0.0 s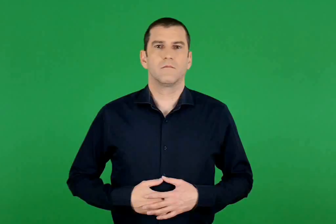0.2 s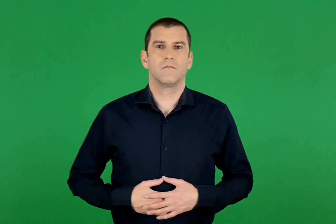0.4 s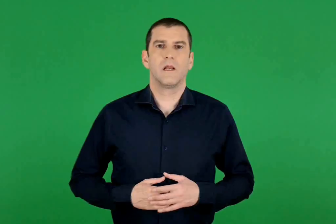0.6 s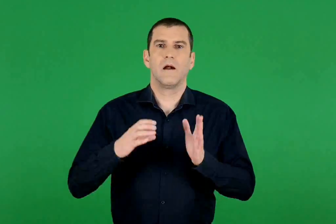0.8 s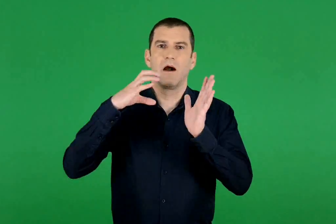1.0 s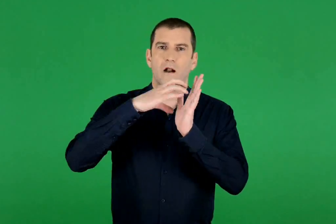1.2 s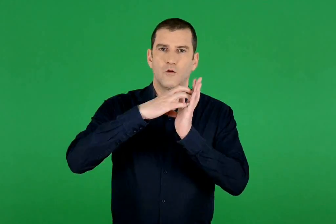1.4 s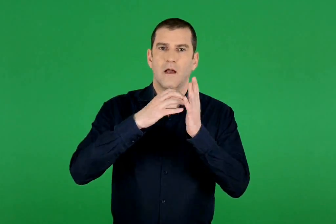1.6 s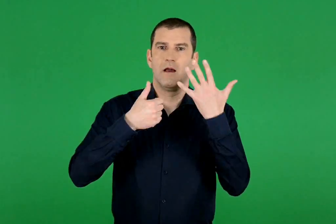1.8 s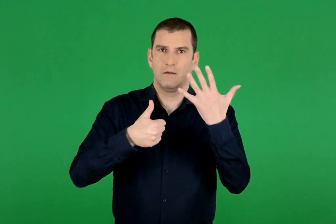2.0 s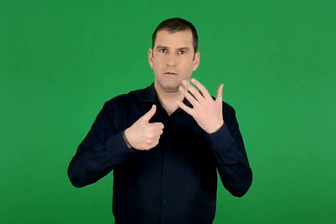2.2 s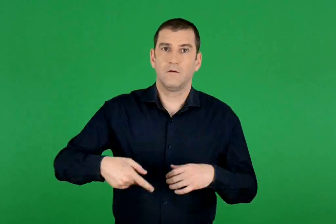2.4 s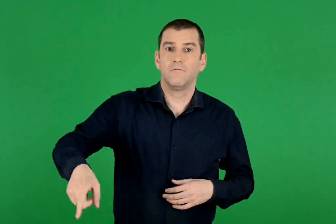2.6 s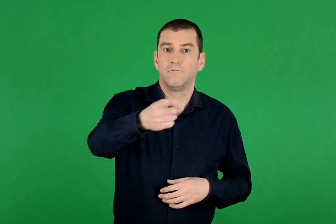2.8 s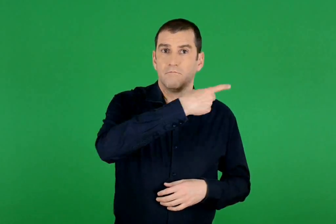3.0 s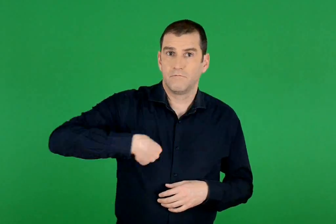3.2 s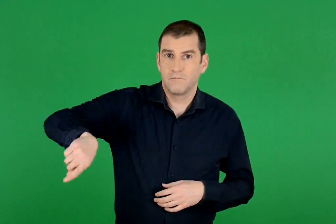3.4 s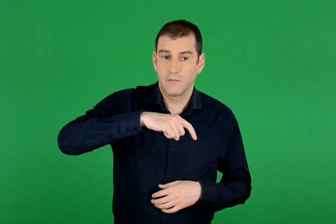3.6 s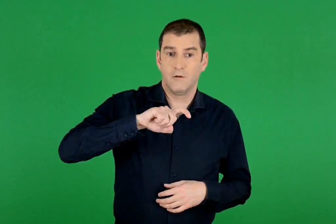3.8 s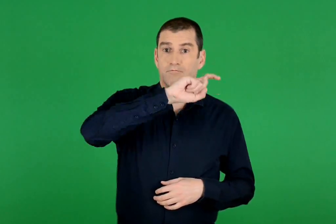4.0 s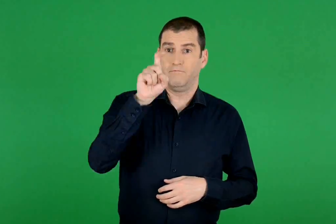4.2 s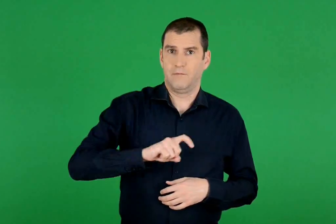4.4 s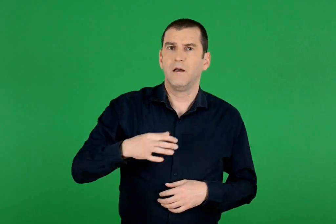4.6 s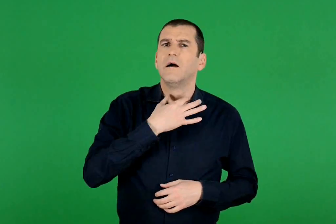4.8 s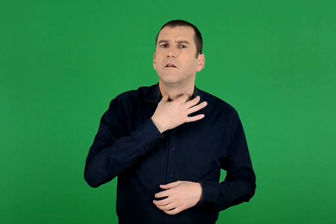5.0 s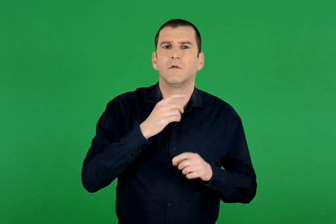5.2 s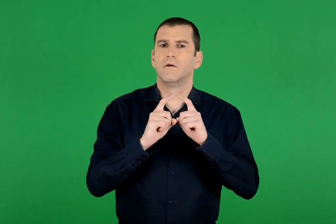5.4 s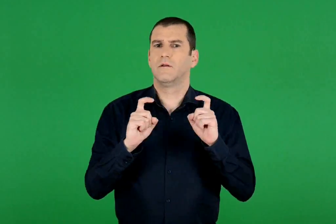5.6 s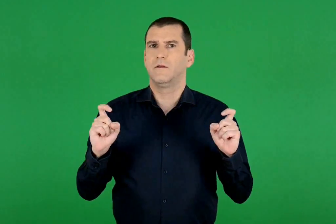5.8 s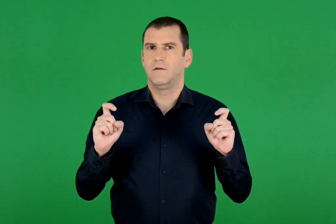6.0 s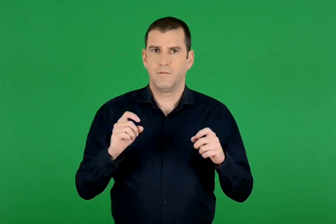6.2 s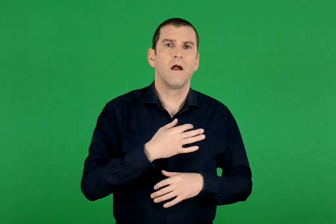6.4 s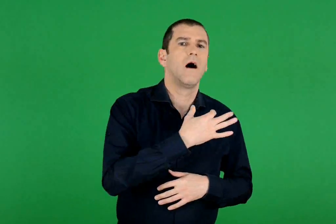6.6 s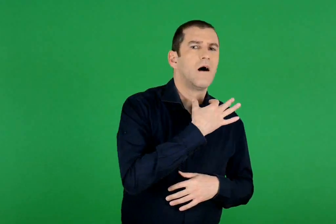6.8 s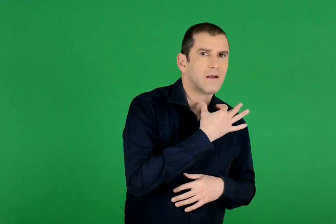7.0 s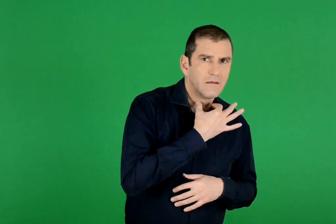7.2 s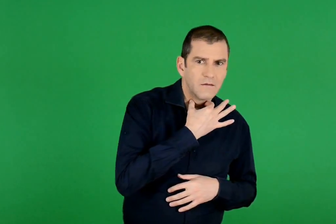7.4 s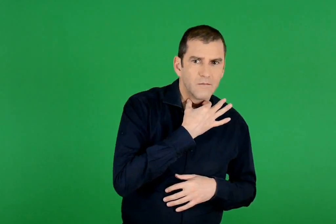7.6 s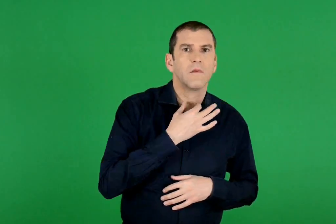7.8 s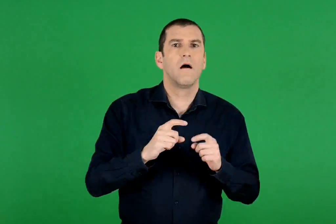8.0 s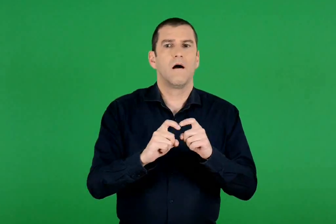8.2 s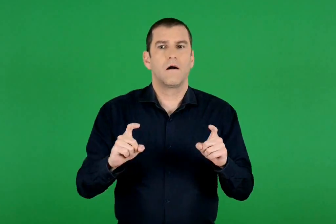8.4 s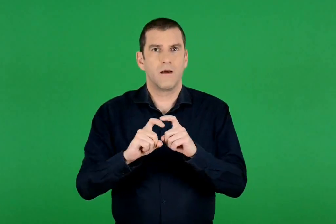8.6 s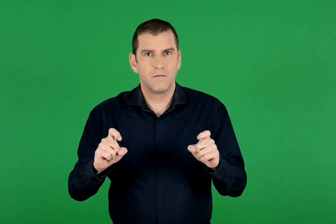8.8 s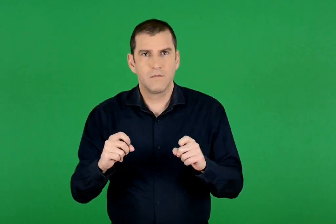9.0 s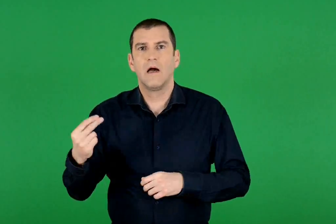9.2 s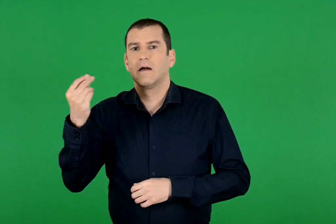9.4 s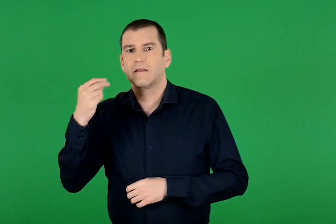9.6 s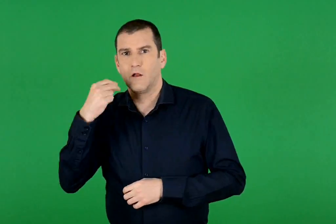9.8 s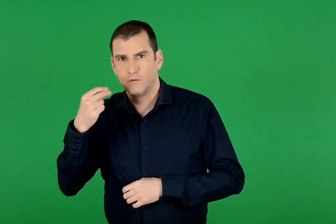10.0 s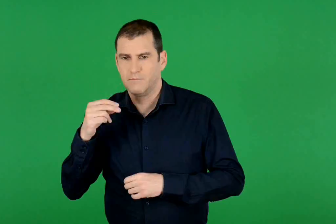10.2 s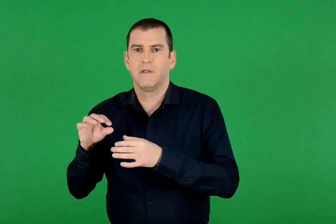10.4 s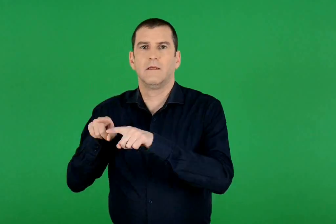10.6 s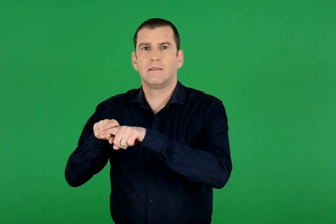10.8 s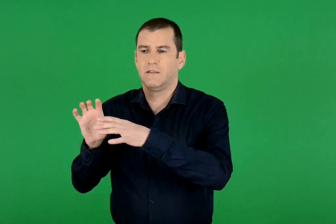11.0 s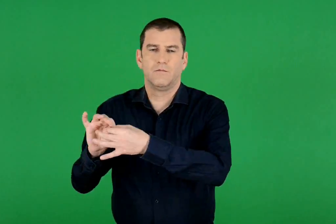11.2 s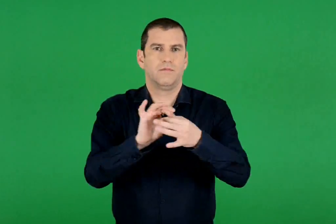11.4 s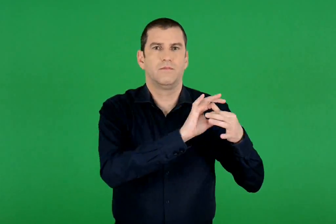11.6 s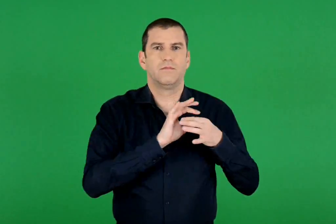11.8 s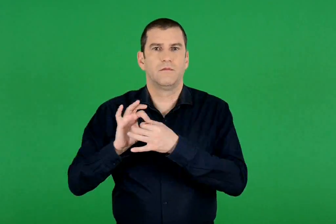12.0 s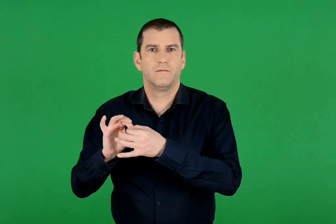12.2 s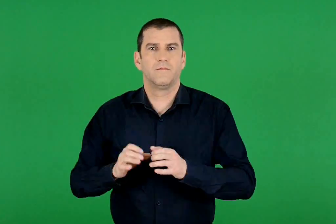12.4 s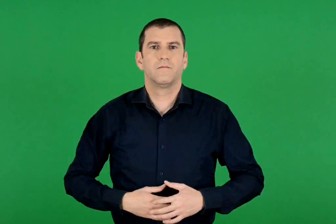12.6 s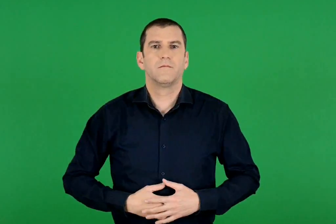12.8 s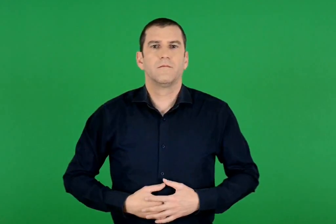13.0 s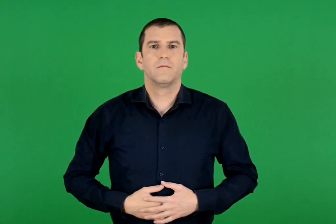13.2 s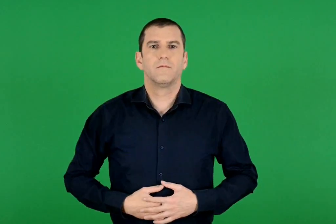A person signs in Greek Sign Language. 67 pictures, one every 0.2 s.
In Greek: ενότητα 6. τι χρειαζόμαστε για να ζούμε ανάγκες , αγαθά και κατανάλωση σχέσεις
